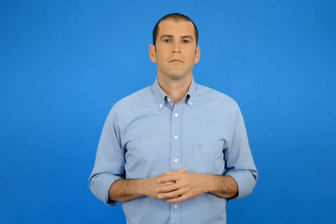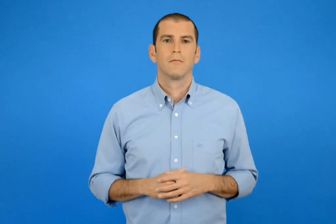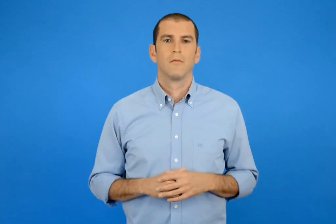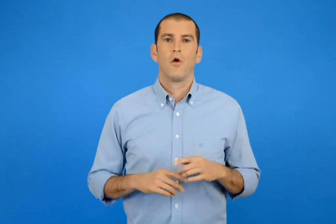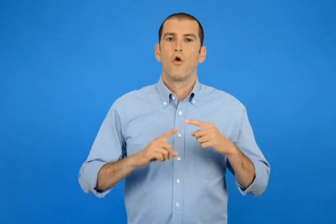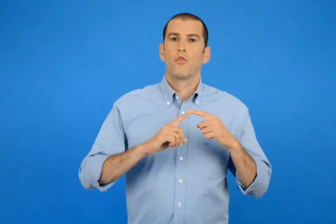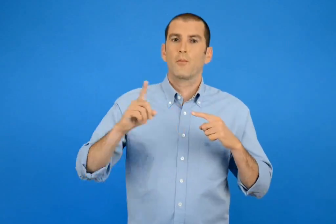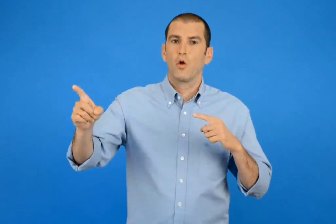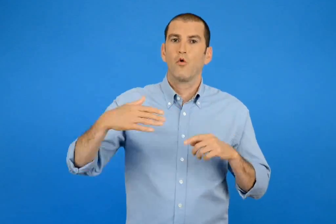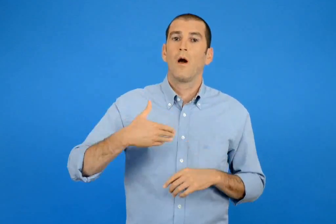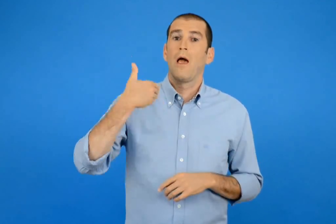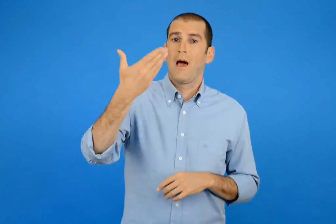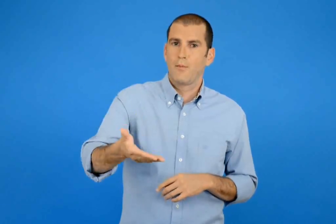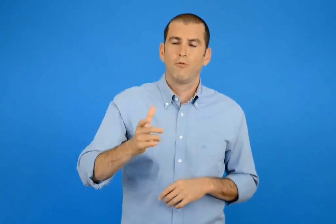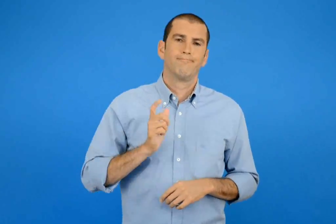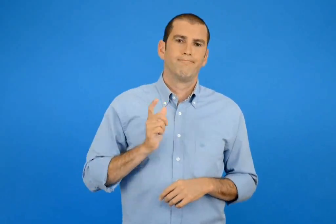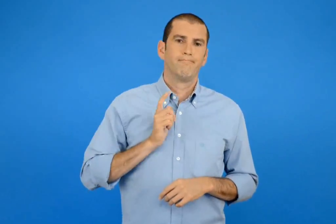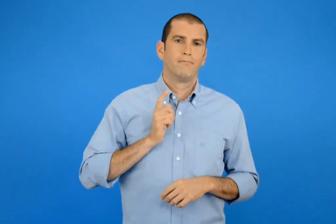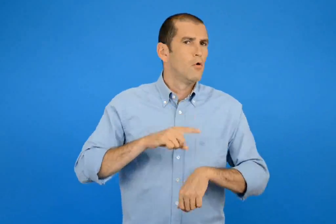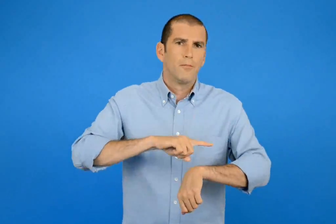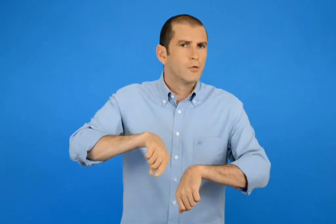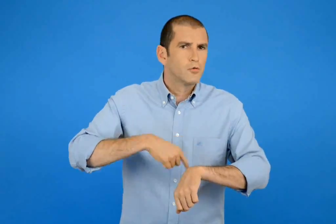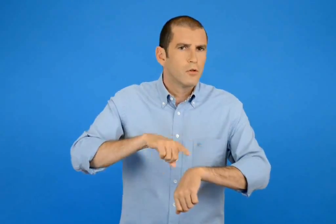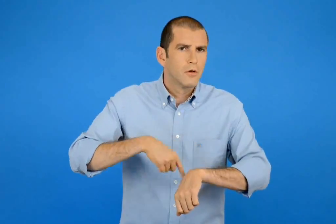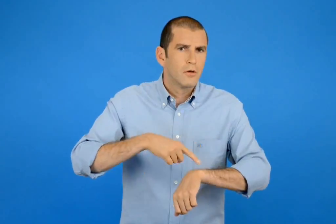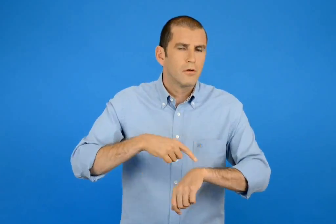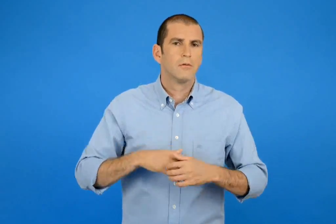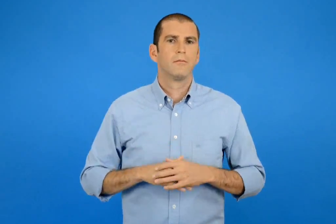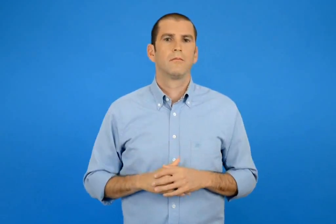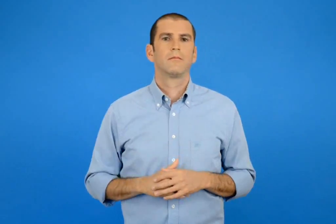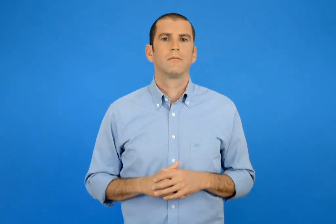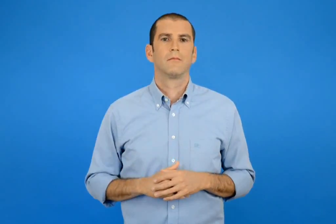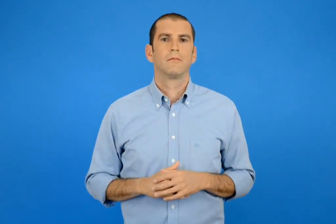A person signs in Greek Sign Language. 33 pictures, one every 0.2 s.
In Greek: πόση ώρα θα περιμένουν για το επόμενο δρομολόγιο ;
